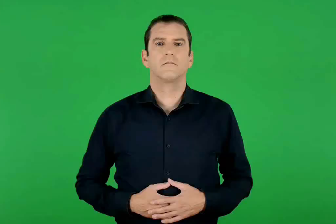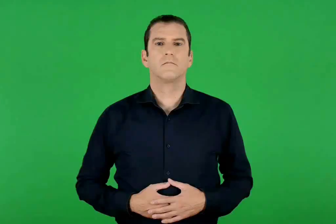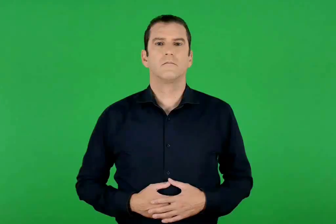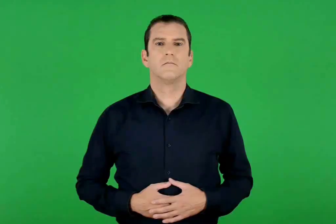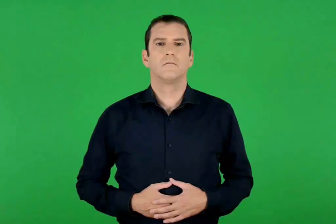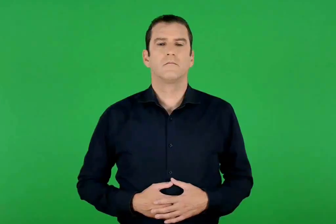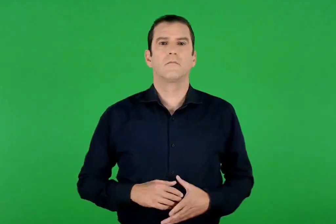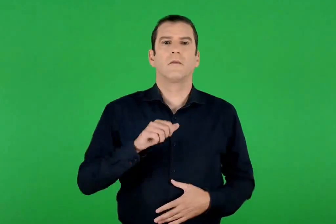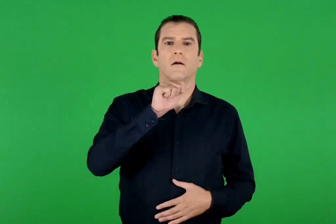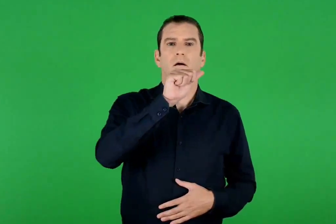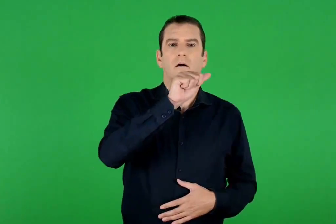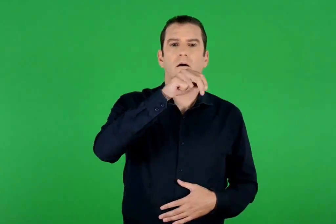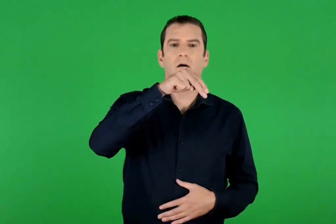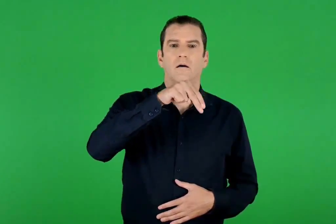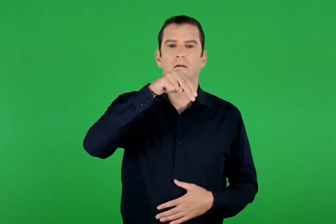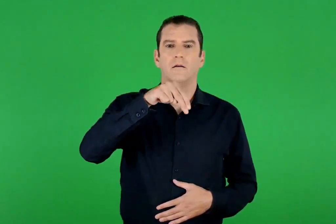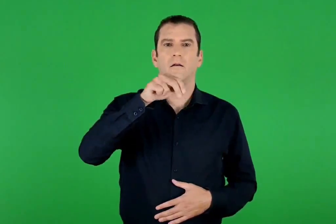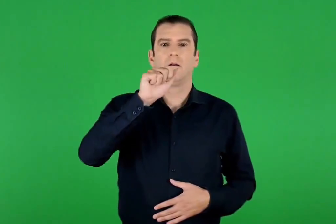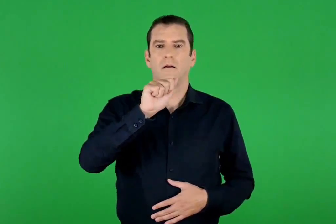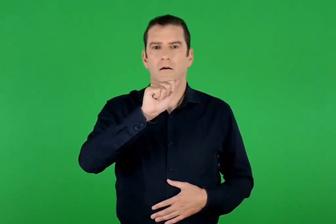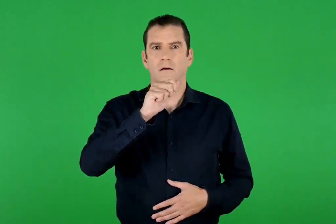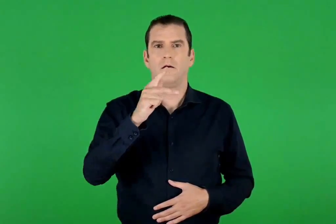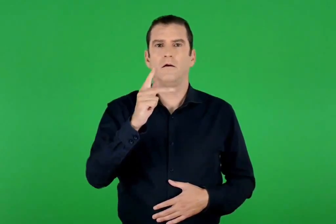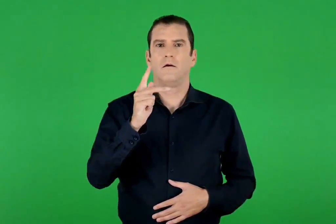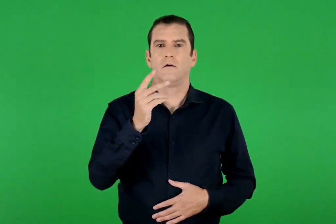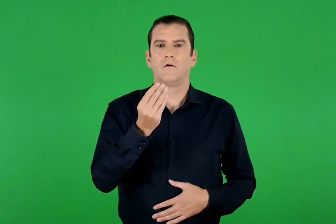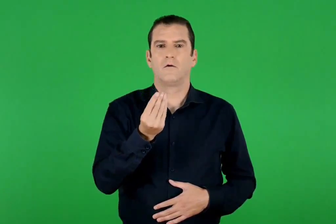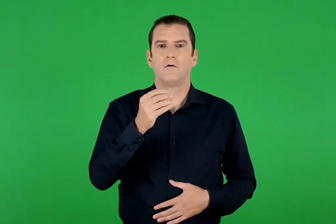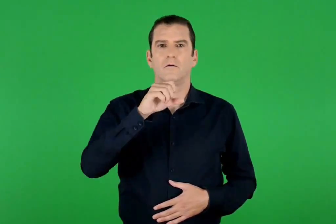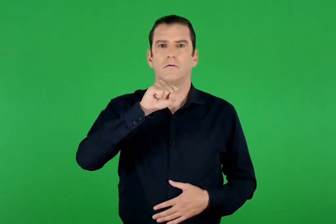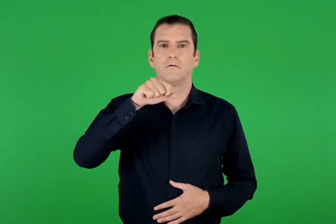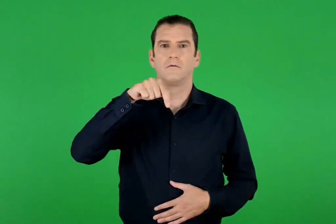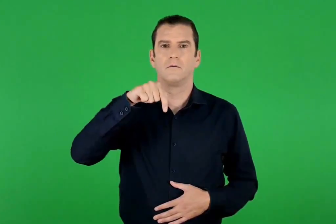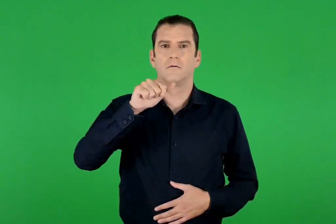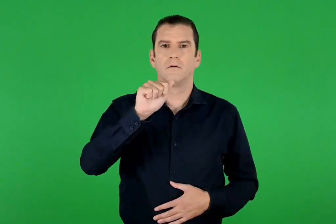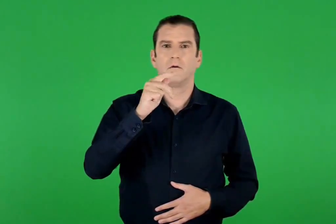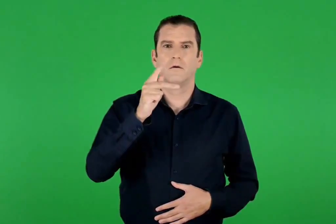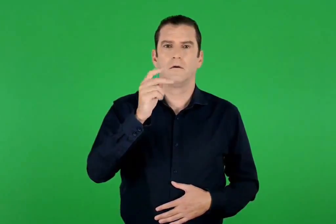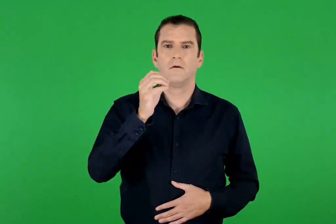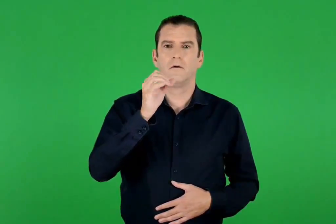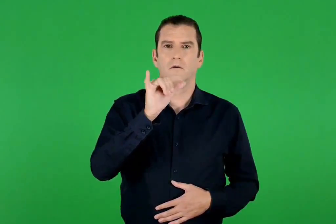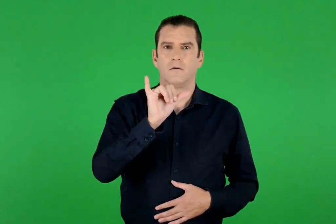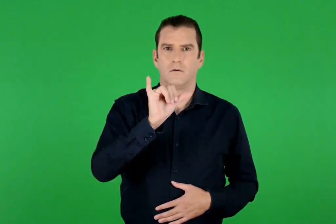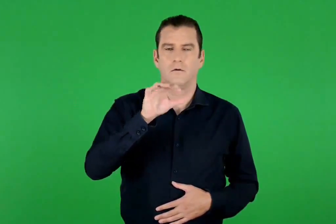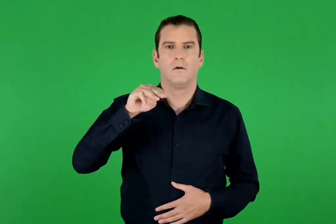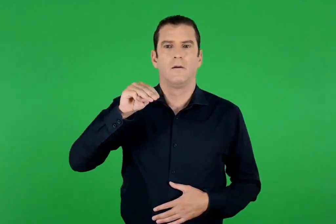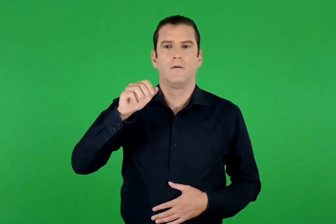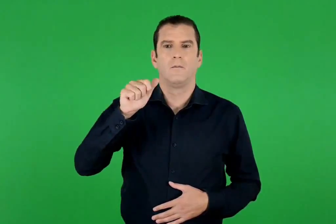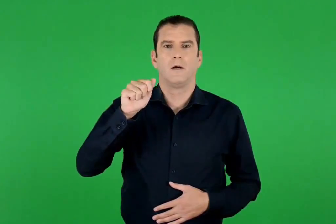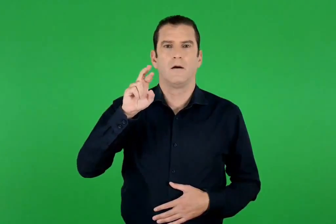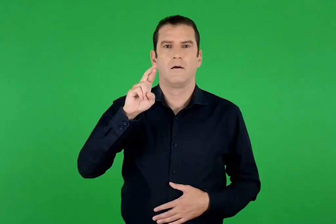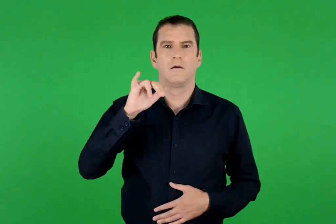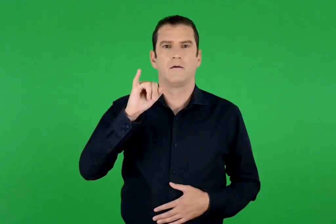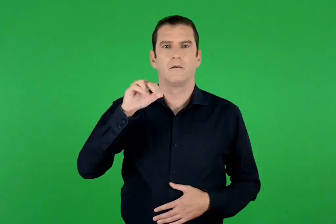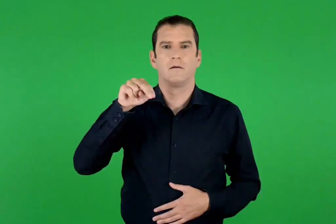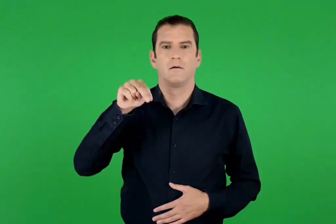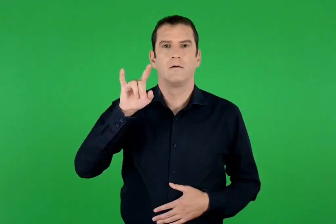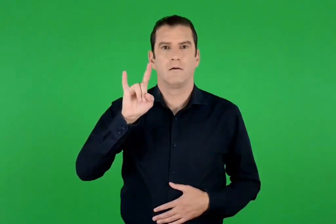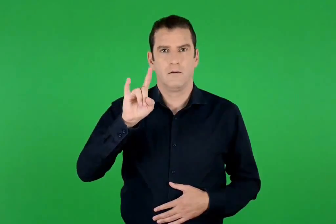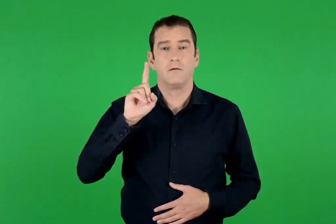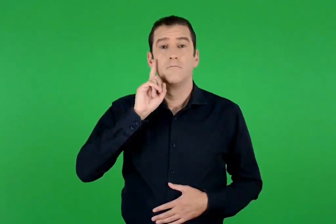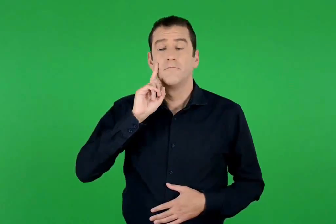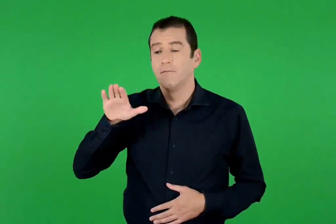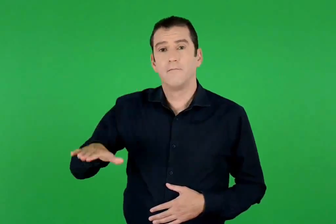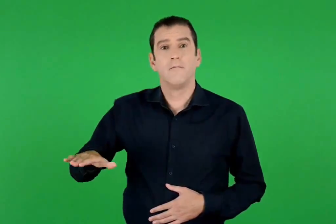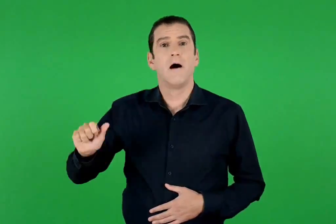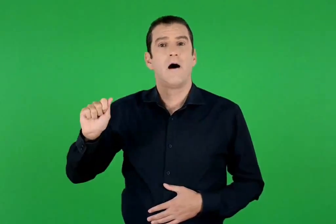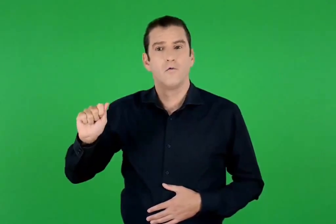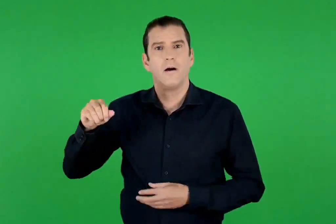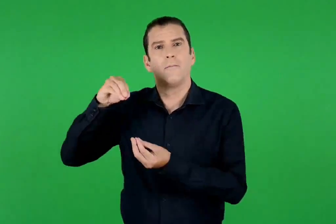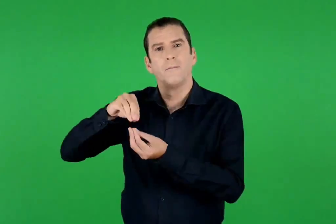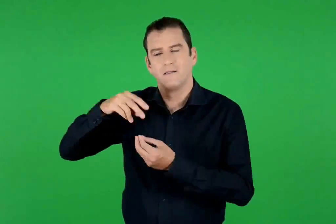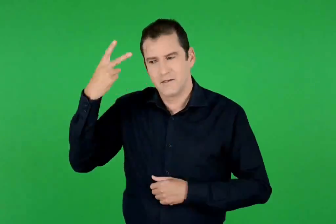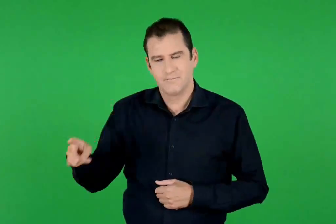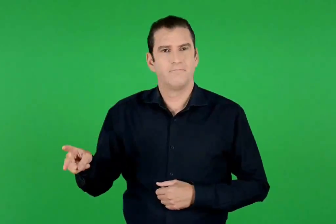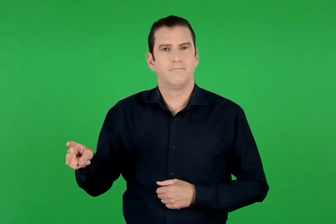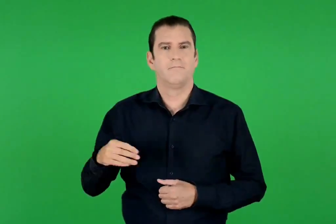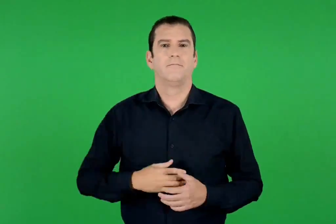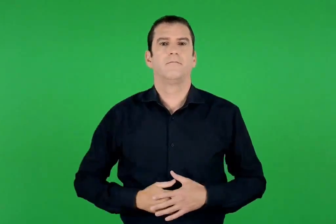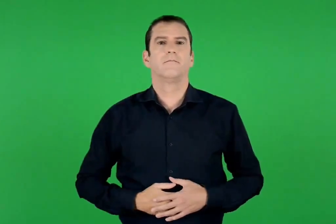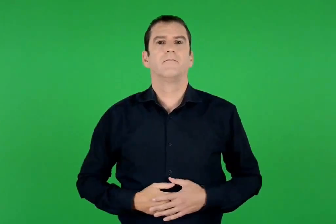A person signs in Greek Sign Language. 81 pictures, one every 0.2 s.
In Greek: α. κωστάκου μαρίνη , το πάσχα της αννούλας
